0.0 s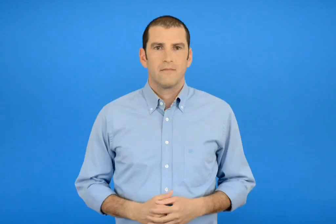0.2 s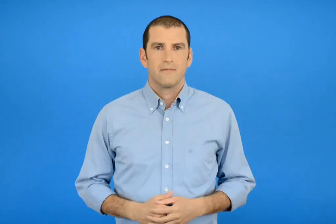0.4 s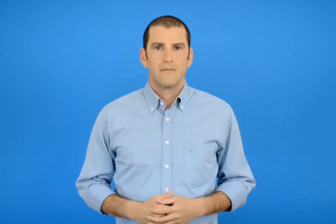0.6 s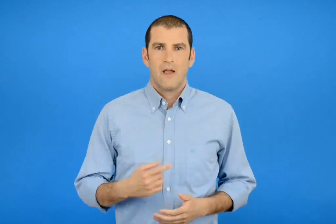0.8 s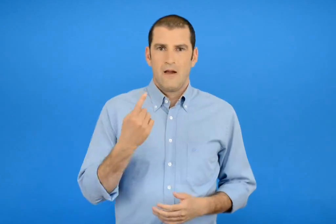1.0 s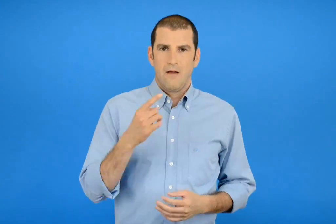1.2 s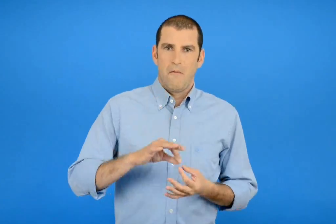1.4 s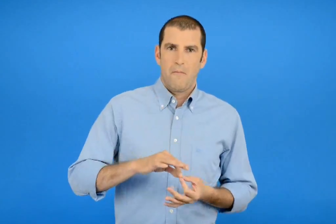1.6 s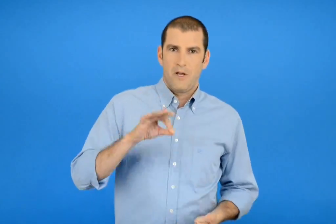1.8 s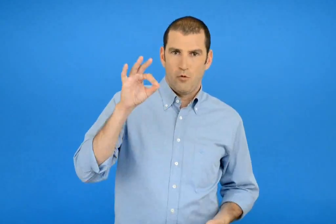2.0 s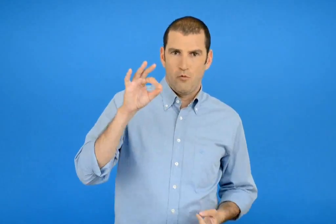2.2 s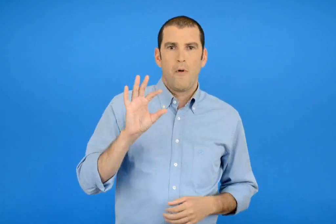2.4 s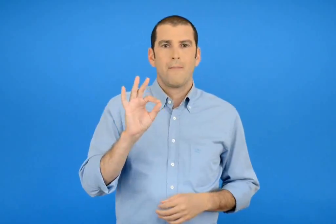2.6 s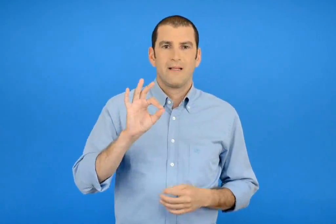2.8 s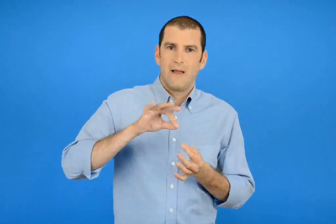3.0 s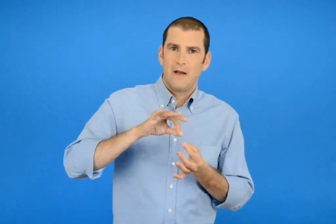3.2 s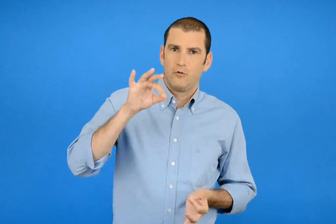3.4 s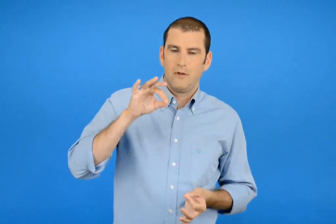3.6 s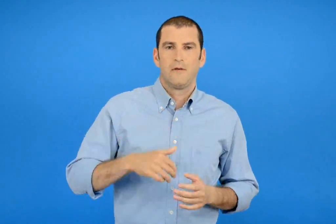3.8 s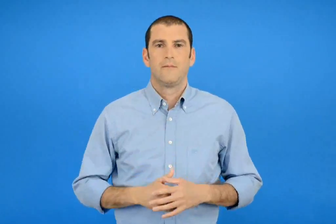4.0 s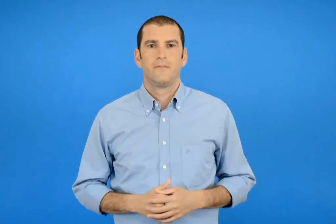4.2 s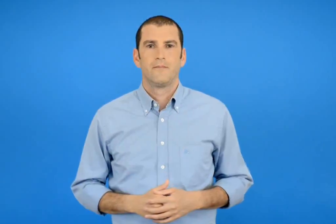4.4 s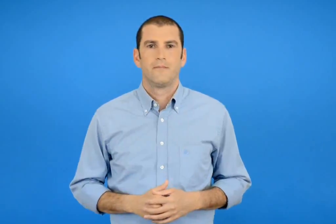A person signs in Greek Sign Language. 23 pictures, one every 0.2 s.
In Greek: 1 μέτρο και 50 εκατοστά
